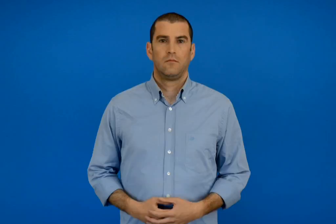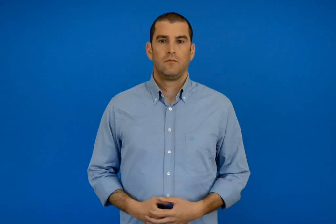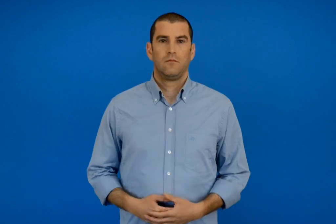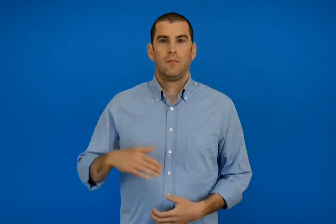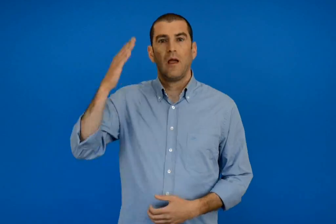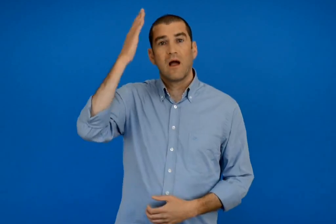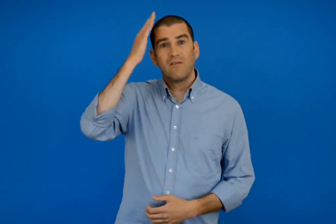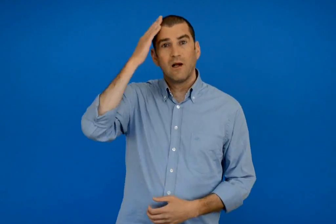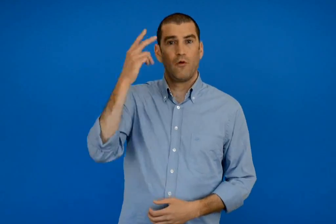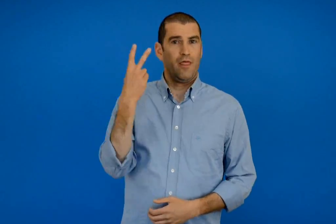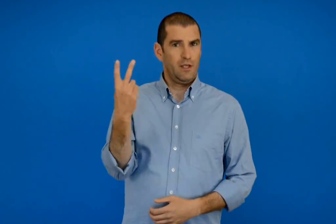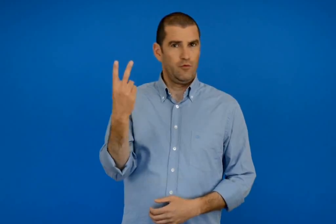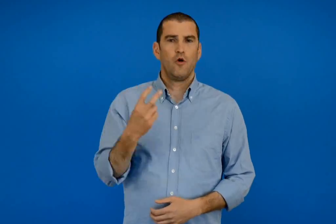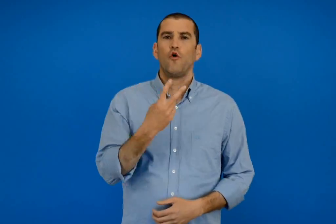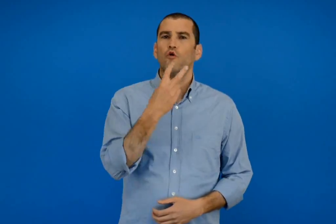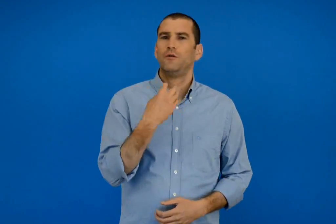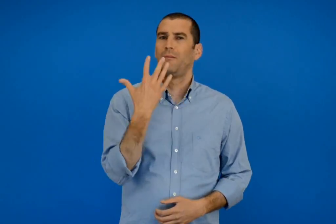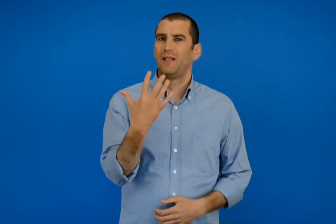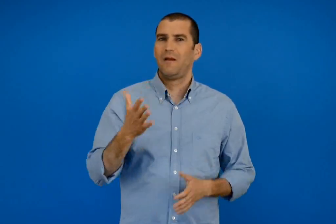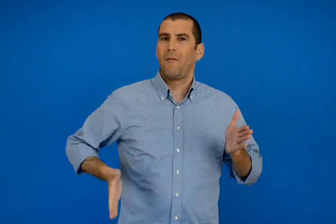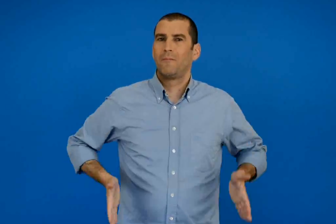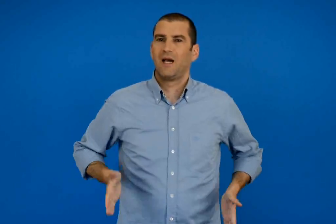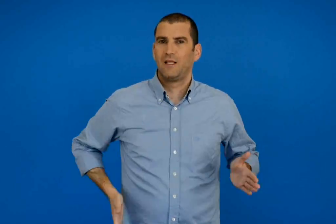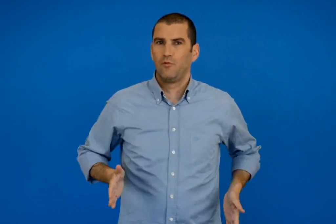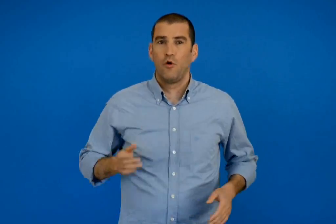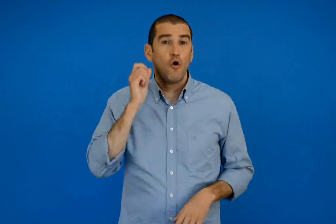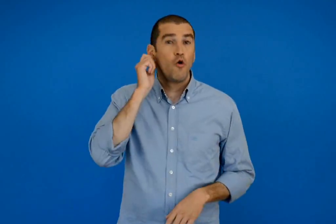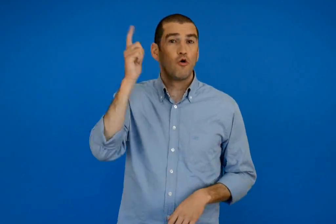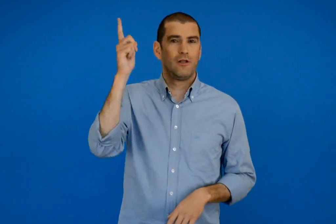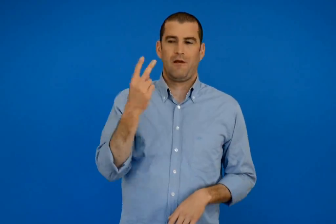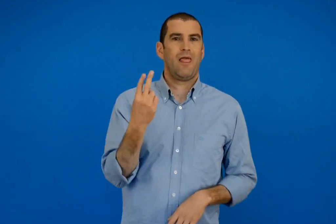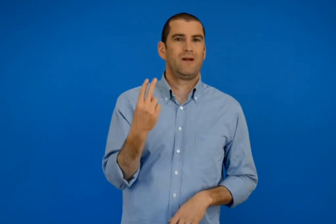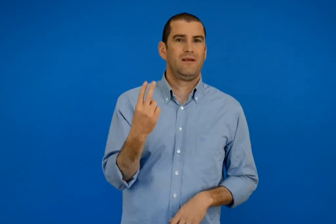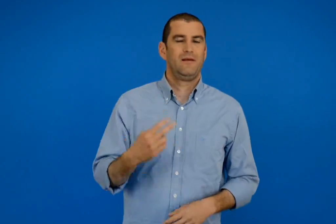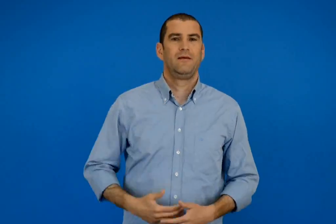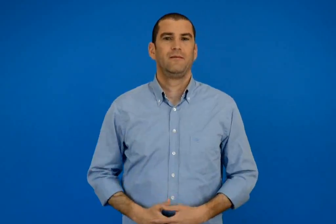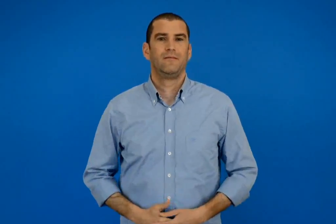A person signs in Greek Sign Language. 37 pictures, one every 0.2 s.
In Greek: κεφάλαιο 2 25η μάρτιου διπλή γιορτή
